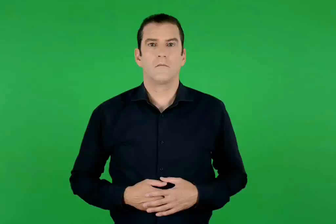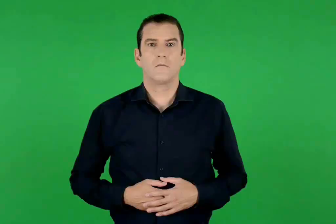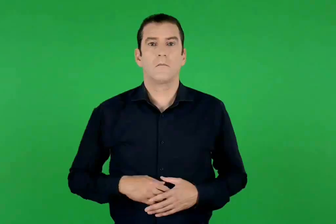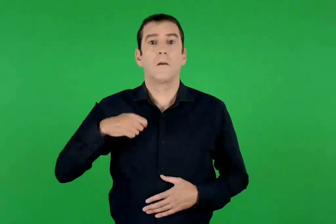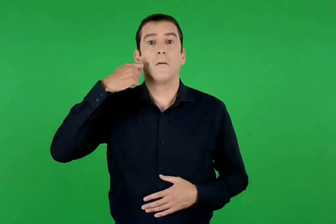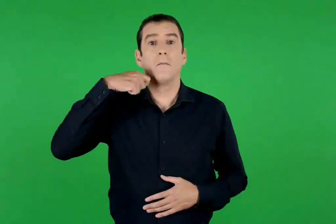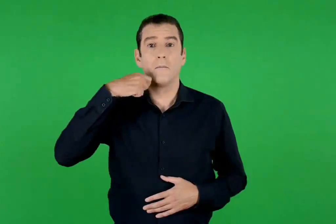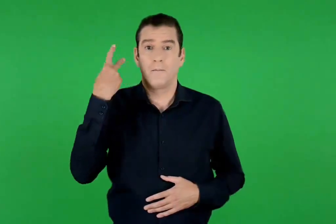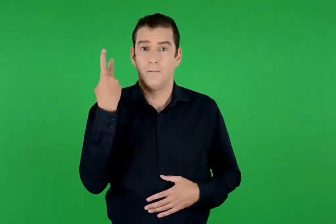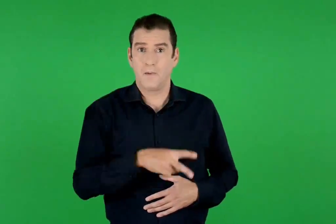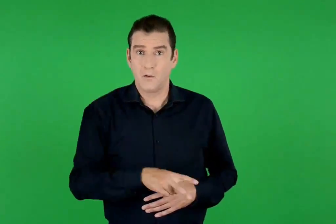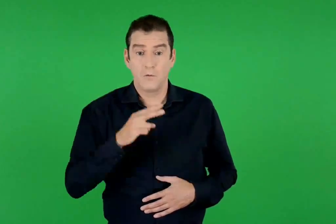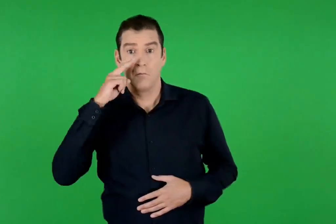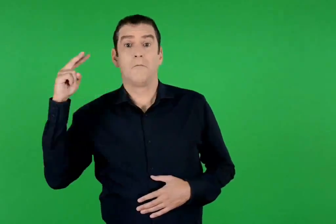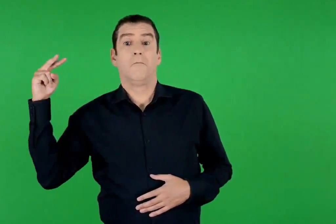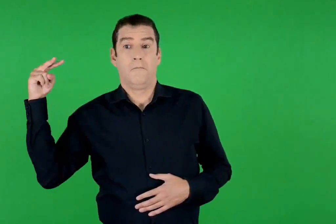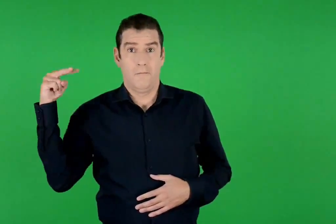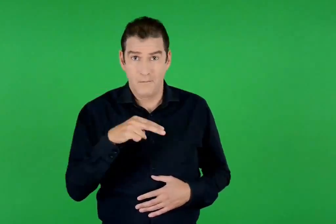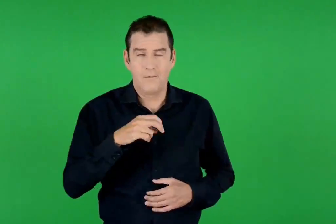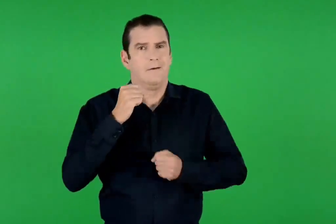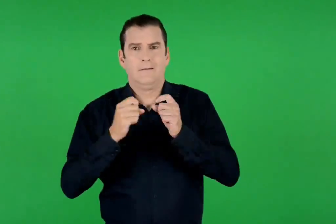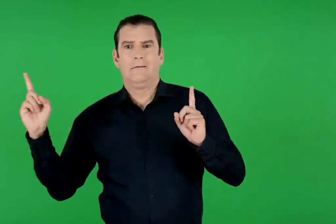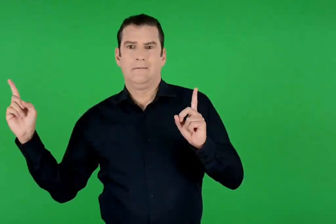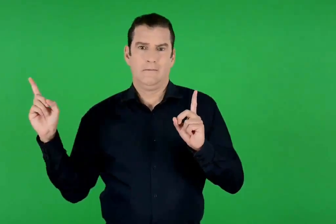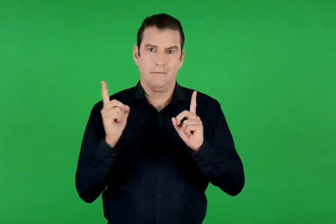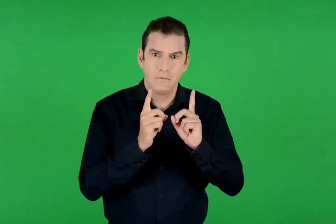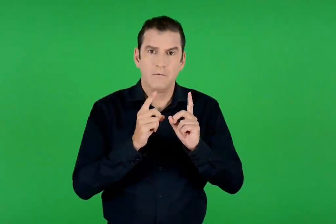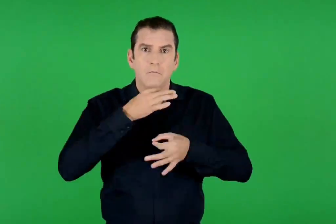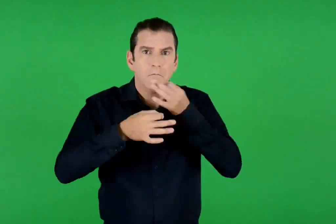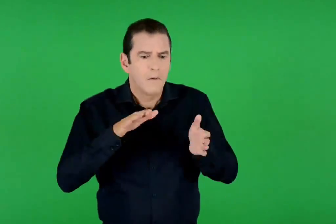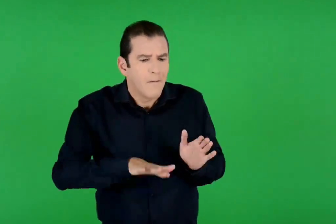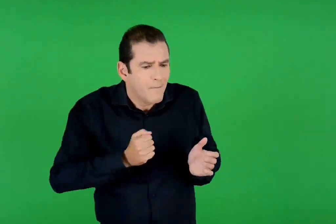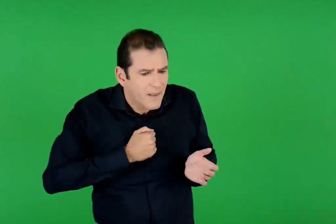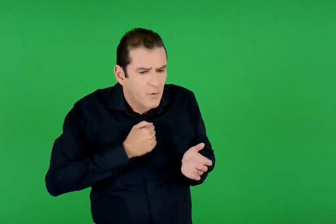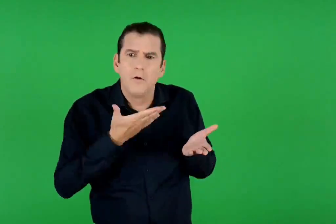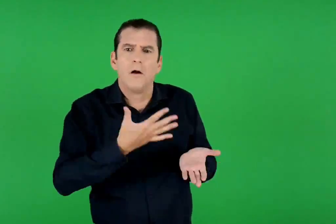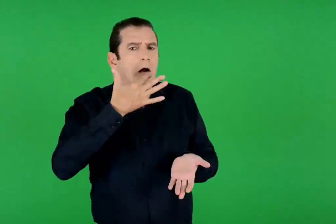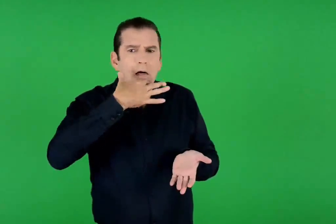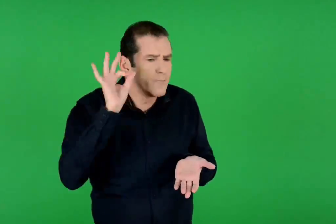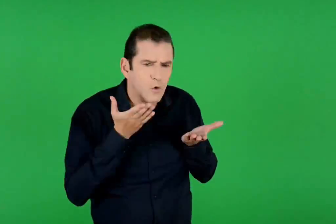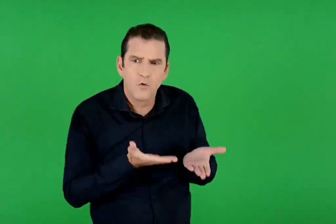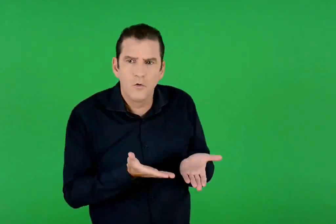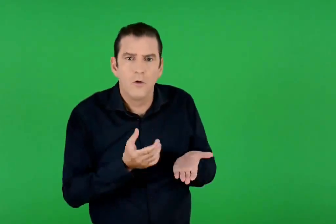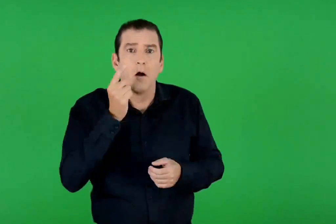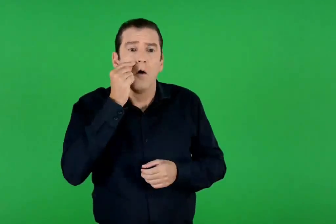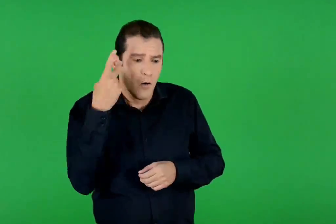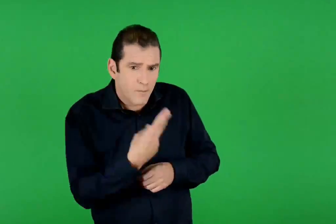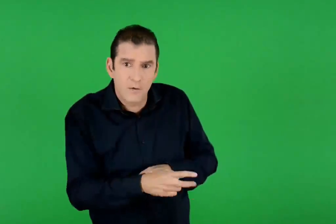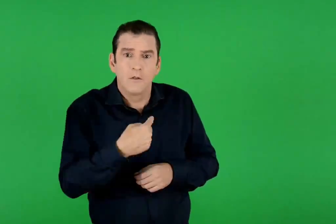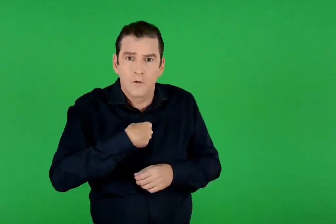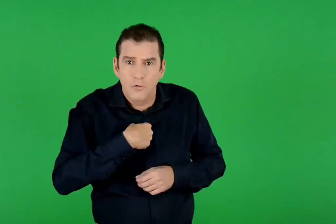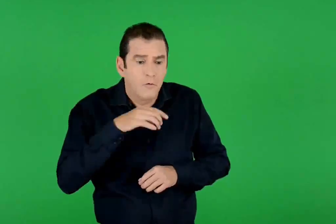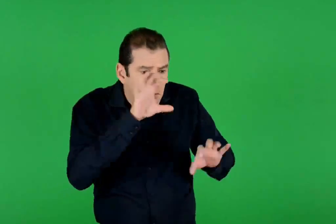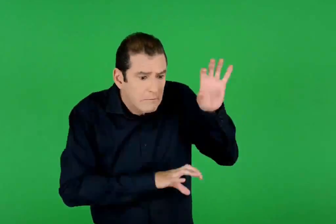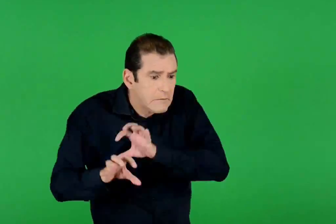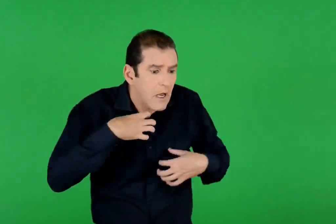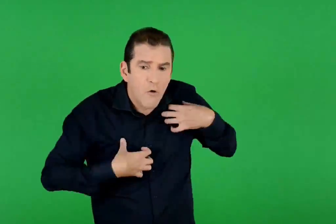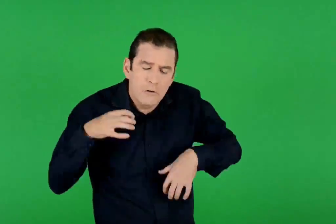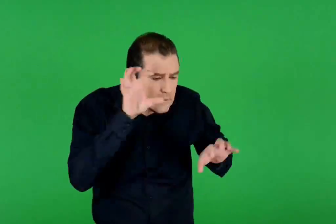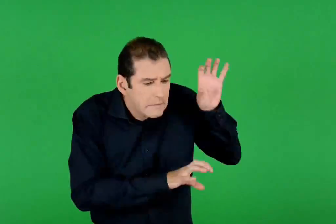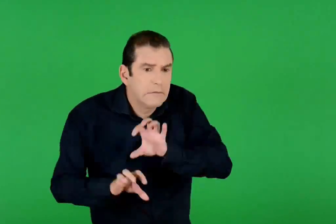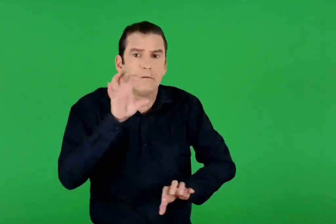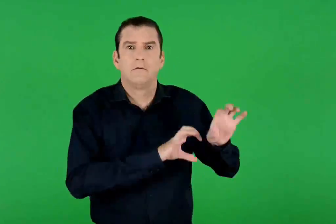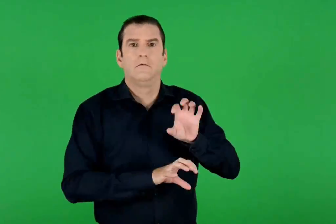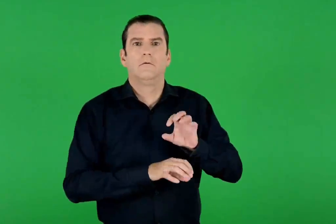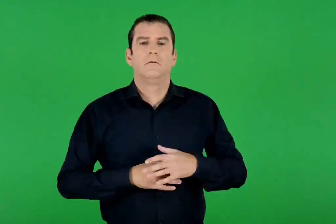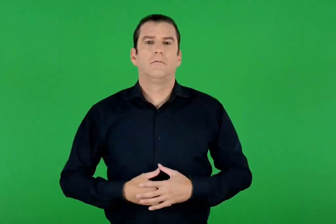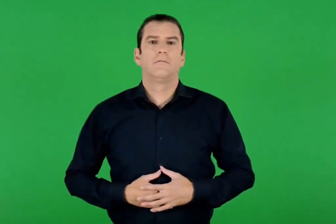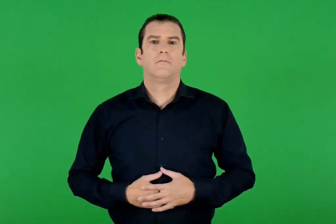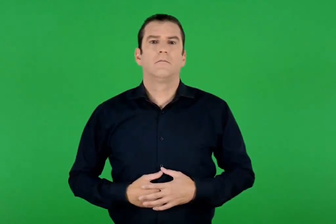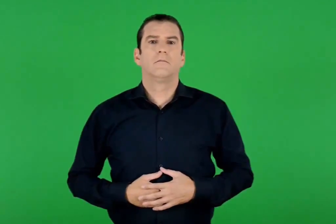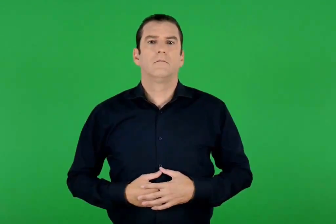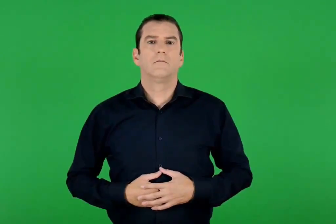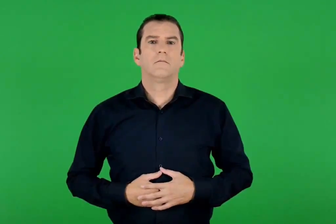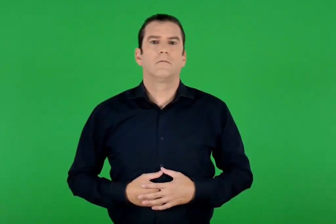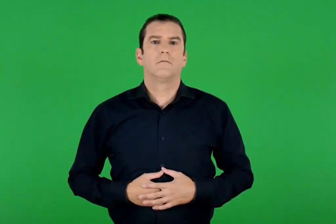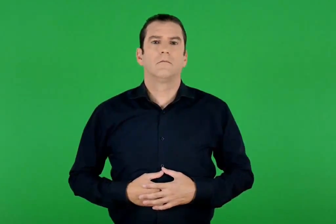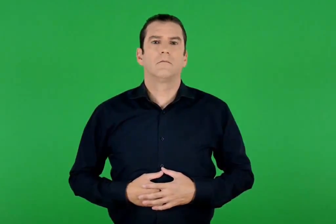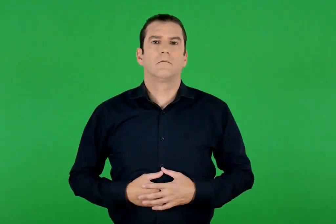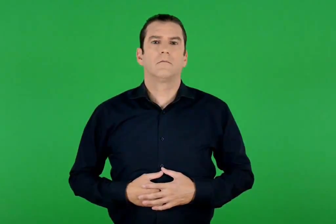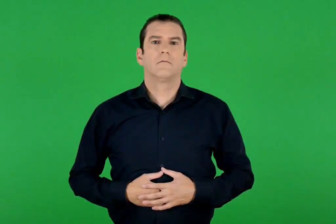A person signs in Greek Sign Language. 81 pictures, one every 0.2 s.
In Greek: μόλις τον είδε η μητέρα του , έτρεξε κοντά του και του είπε παιδί μου , γιατί μας το έκανες αυτό ; ο πατέρας σου κι εγώ σε αναζητούσαμε με πολλή αγωνία
